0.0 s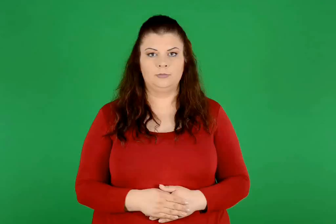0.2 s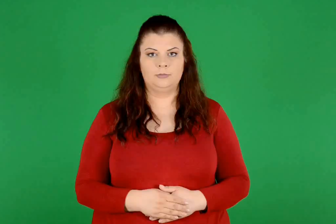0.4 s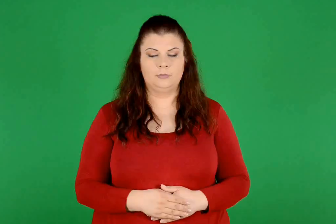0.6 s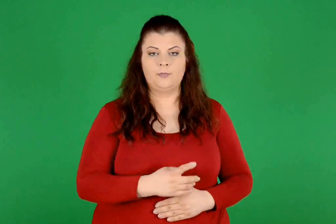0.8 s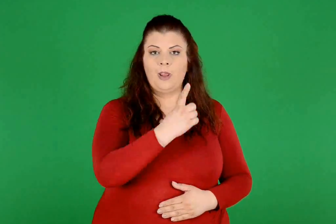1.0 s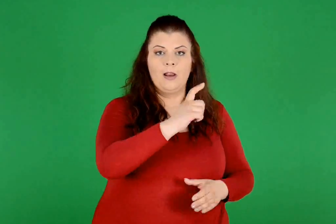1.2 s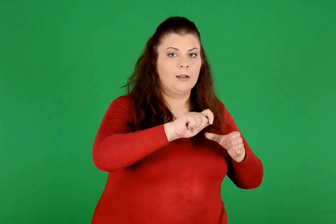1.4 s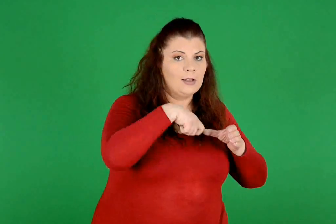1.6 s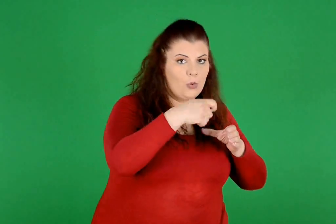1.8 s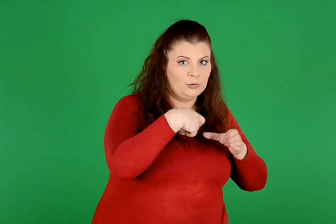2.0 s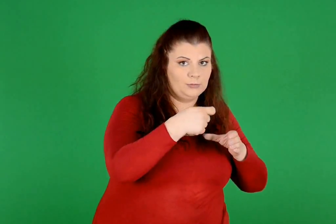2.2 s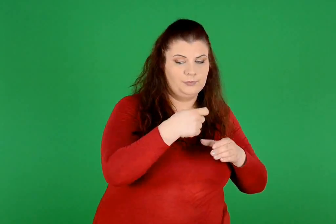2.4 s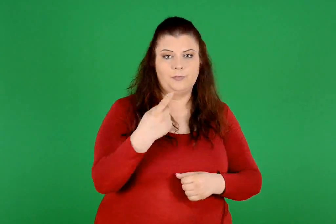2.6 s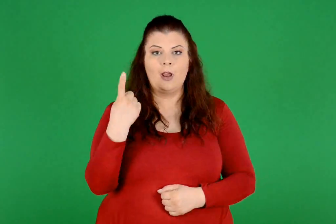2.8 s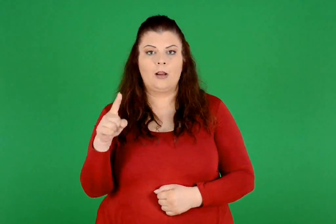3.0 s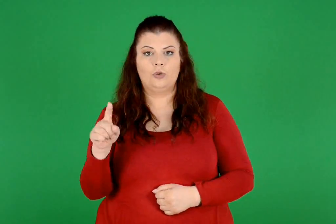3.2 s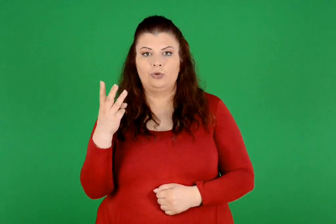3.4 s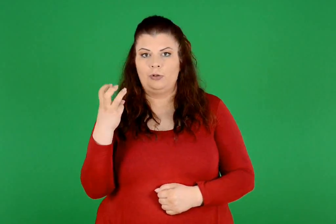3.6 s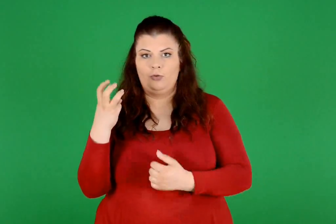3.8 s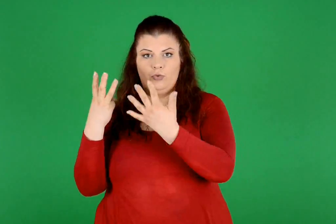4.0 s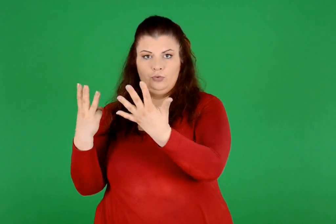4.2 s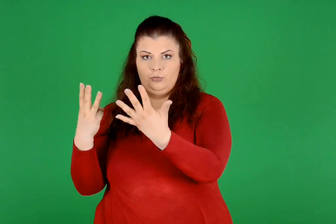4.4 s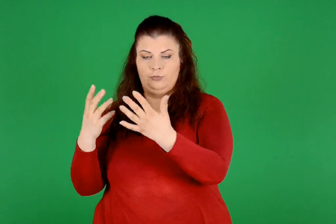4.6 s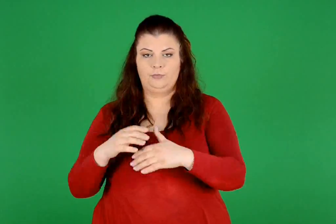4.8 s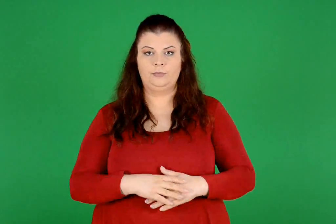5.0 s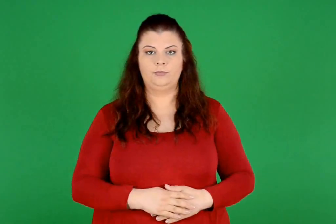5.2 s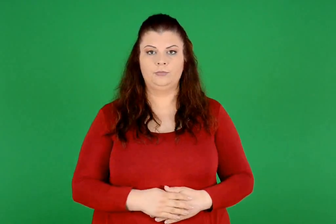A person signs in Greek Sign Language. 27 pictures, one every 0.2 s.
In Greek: 1 γιαούρτι 138 θερμίδες
